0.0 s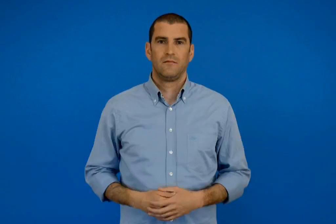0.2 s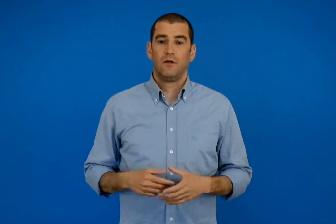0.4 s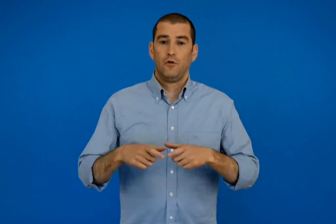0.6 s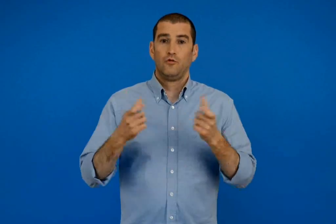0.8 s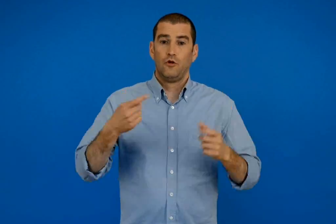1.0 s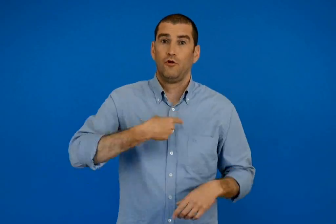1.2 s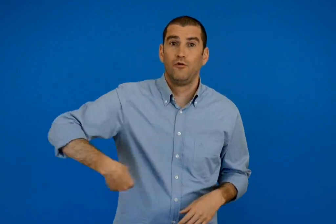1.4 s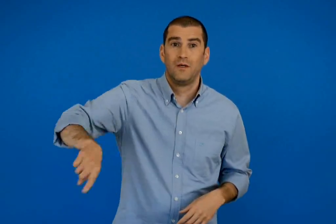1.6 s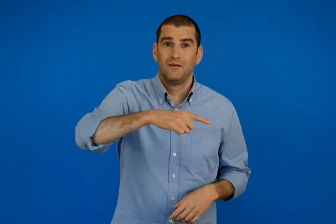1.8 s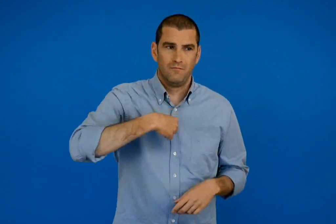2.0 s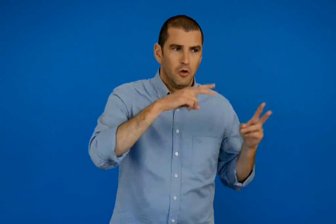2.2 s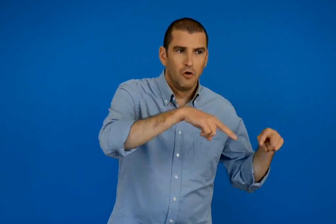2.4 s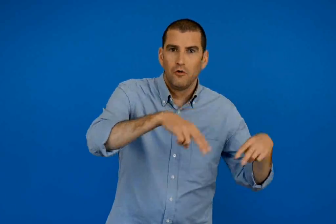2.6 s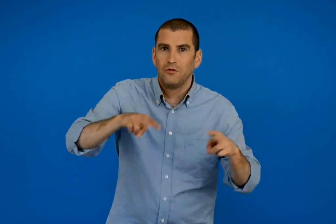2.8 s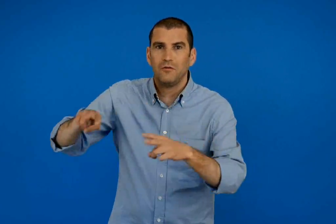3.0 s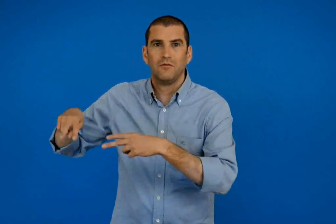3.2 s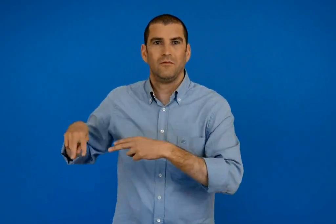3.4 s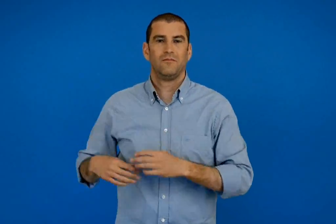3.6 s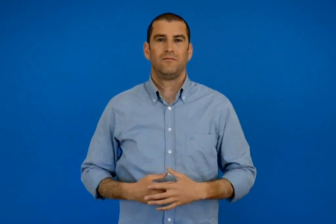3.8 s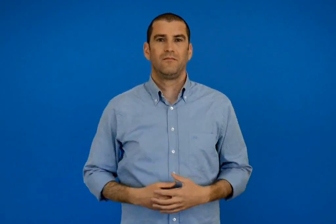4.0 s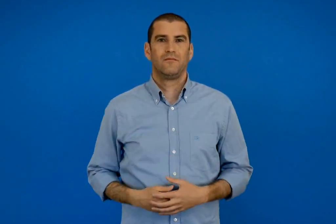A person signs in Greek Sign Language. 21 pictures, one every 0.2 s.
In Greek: ας γνωρίσουμε το σχολείο μας
